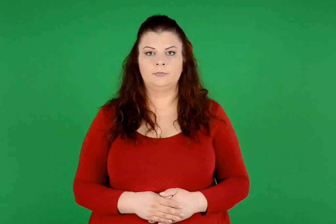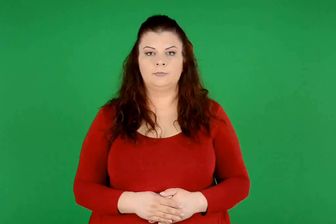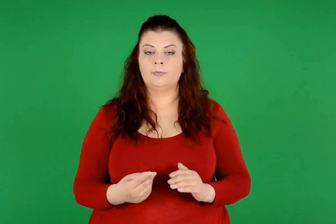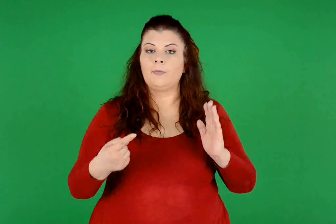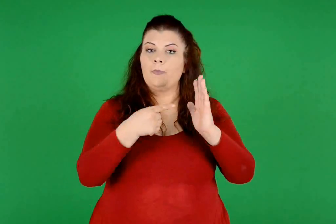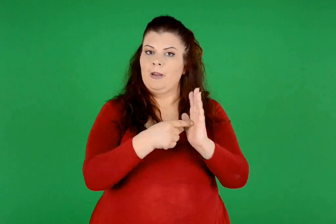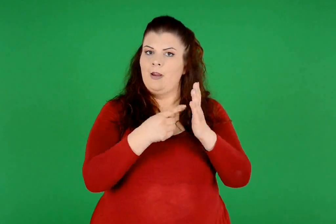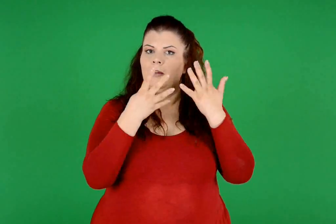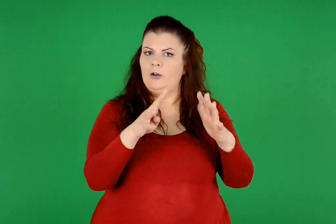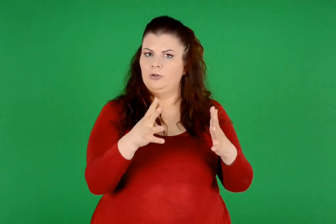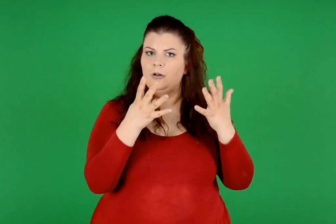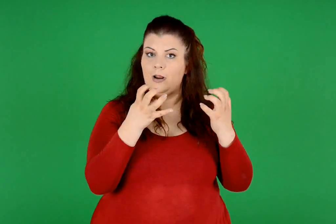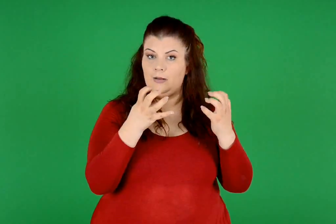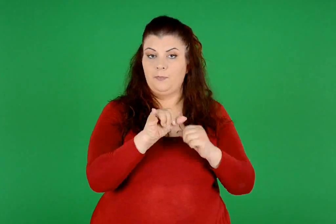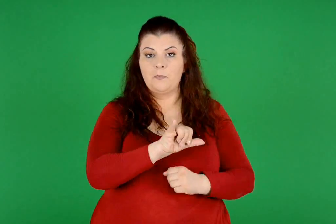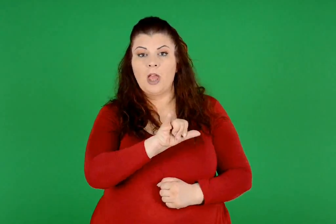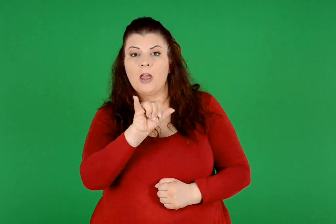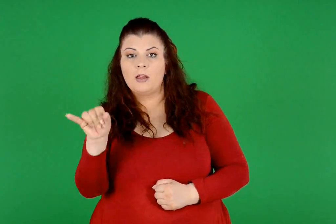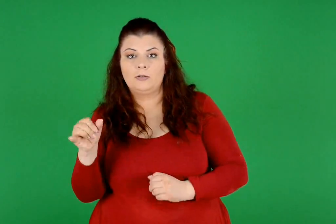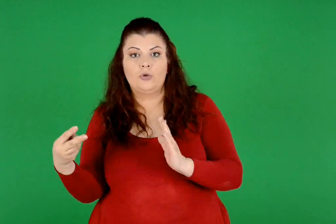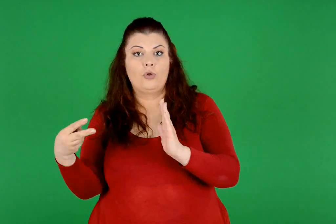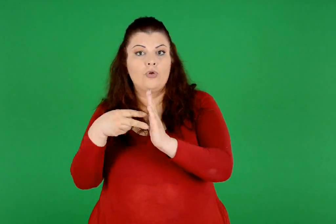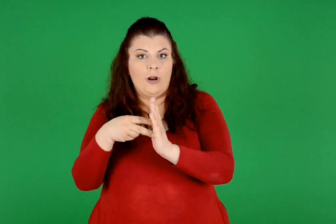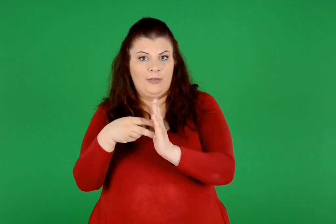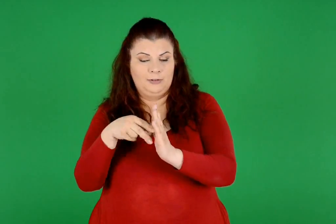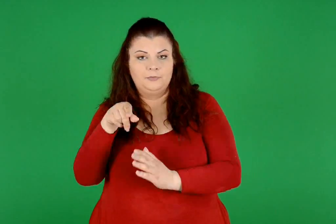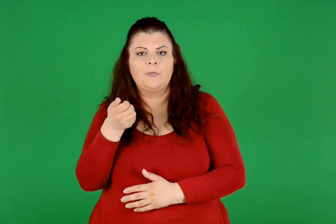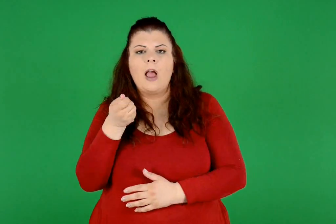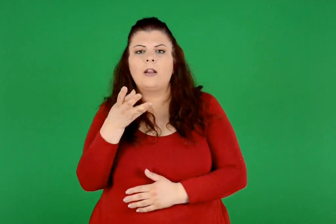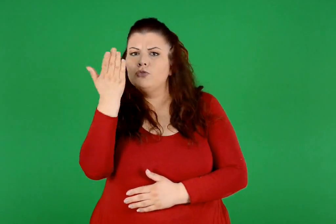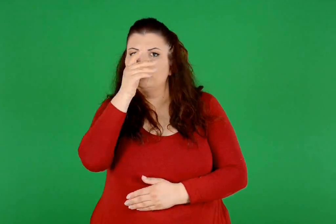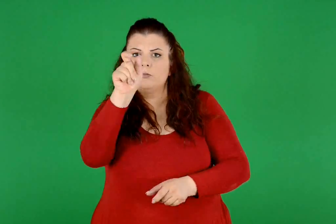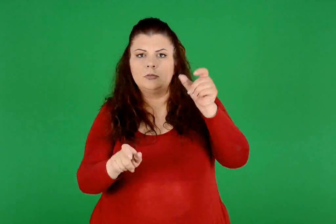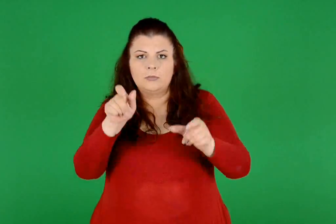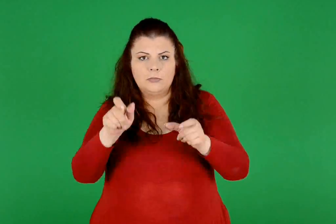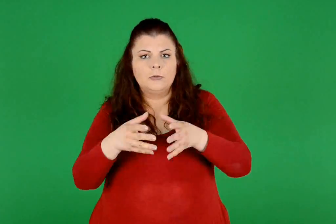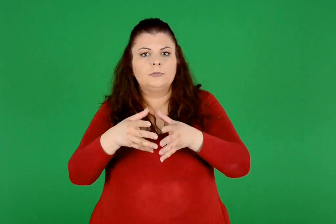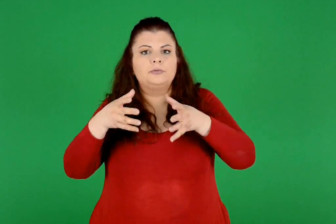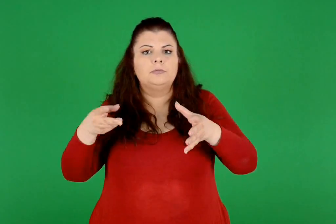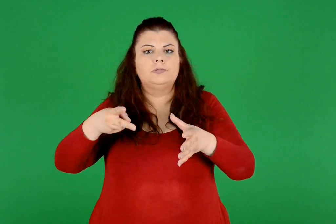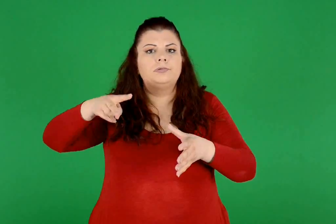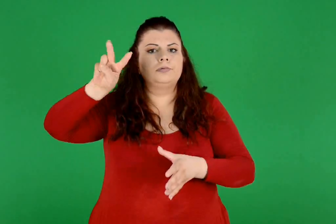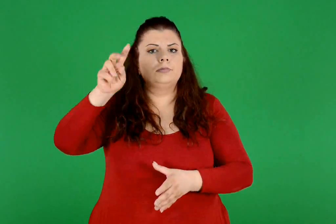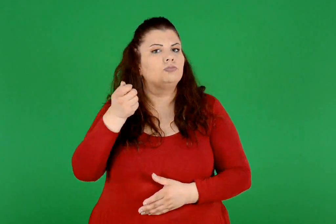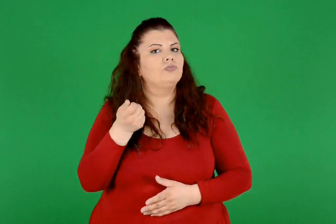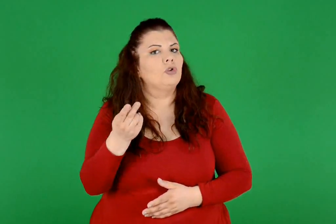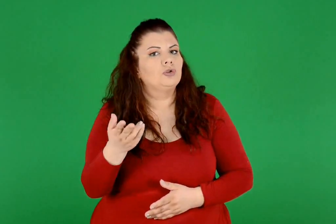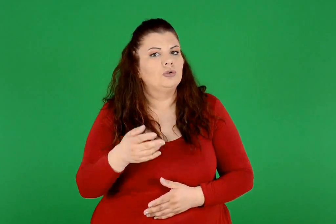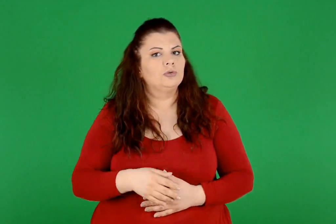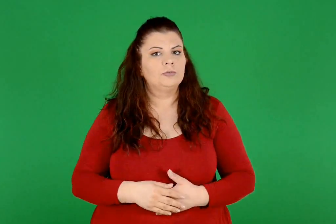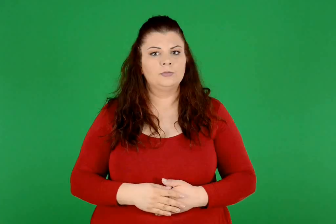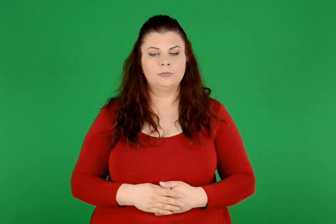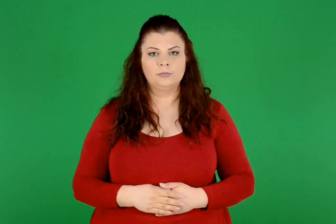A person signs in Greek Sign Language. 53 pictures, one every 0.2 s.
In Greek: πόσο αυξήθηκε ο αριθμός των μαθητών από το 1990 μέχρι το 2000 ;
